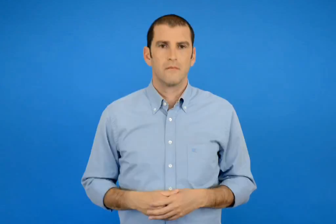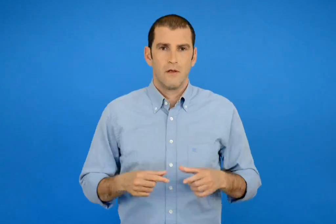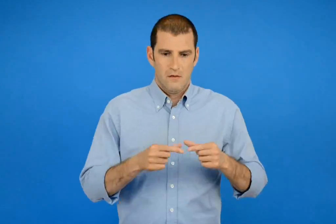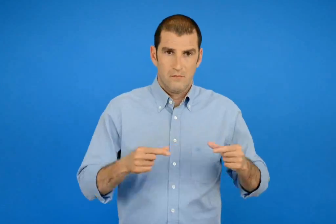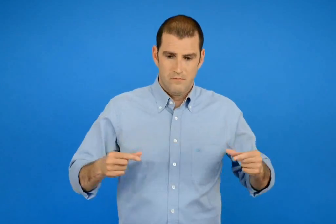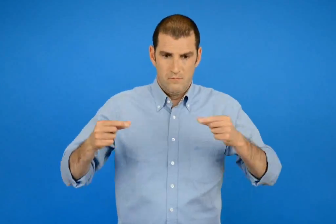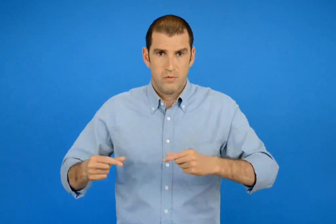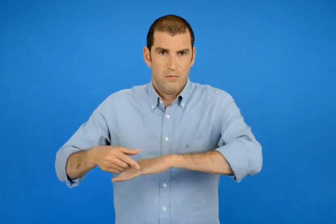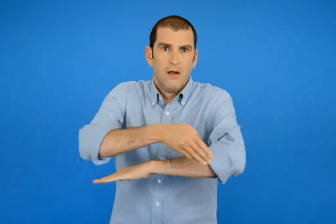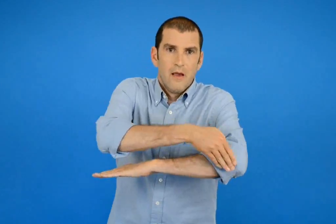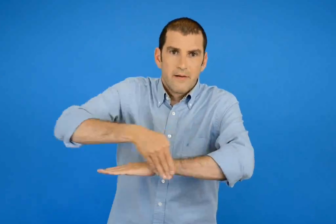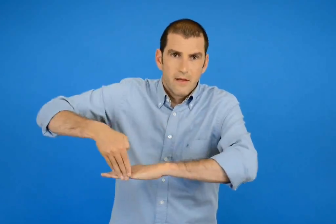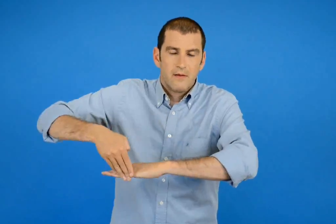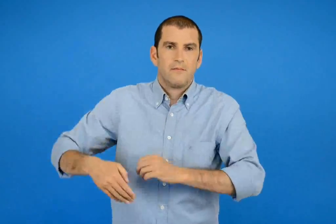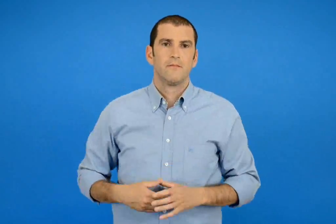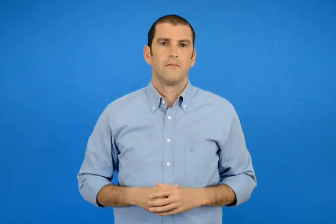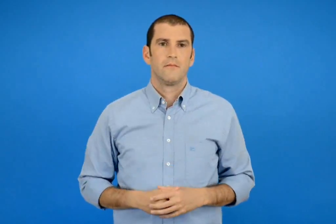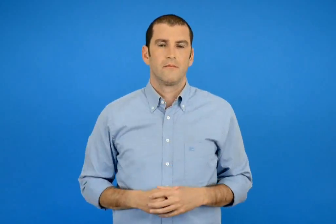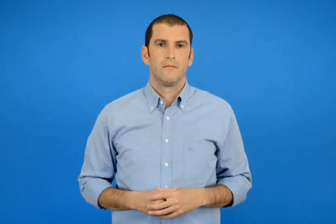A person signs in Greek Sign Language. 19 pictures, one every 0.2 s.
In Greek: φέρνω με τον χάρακα
